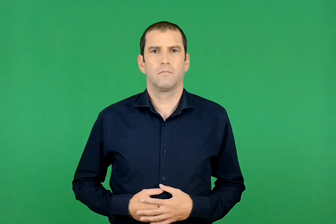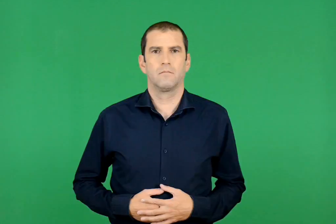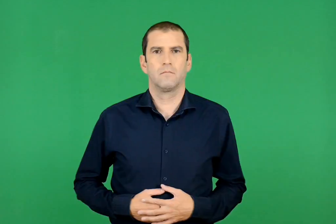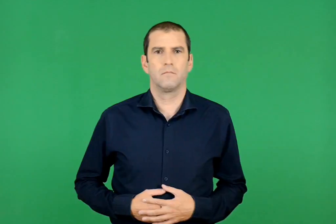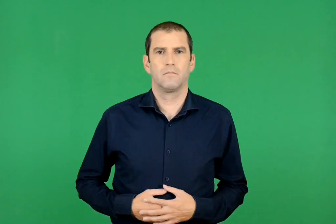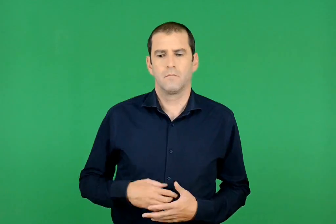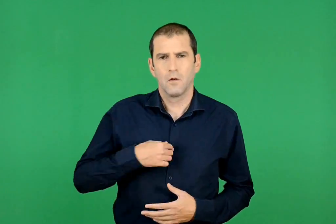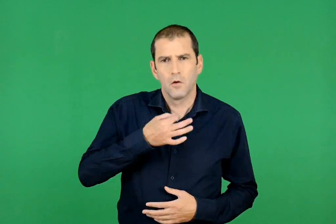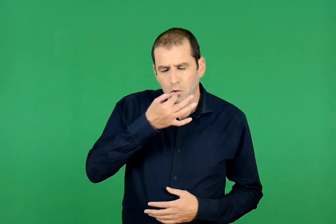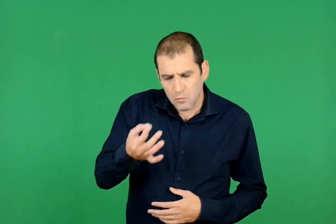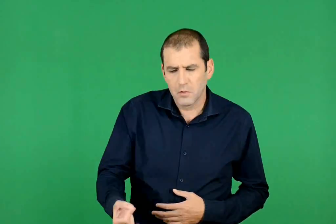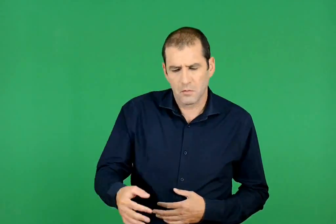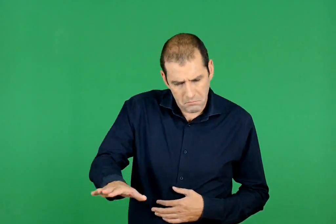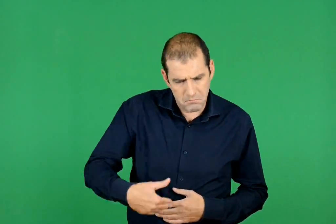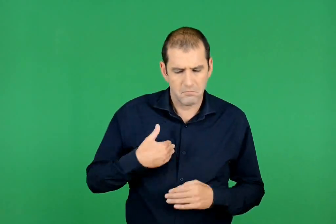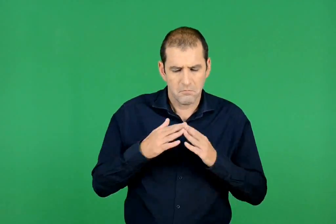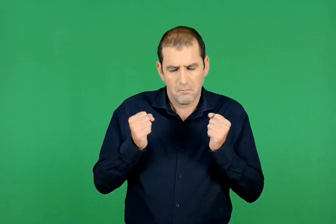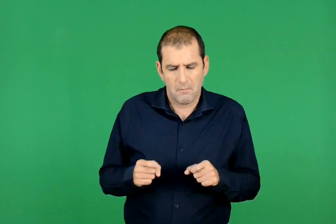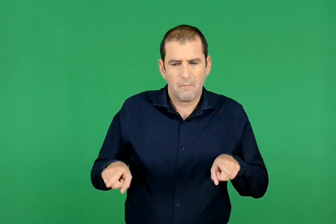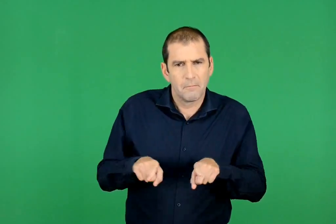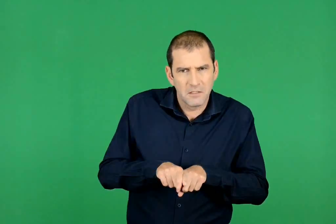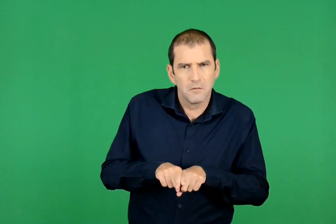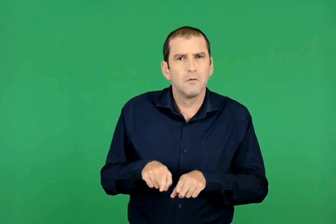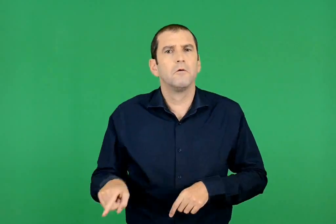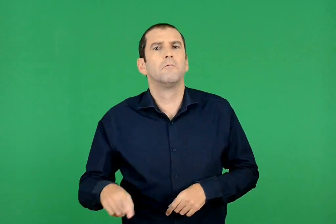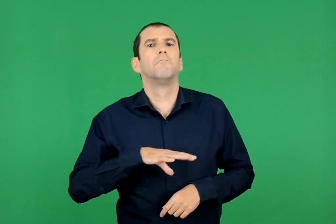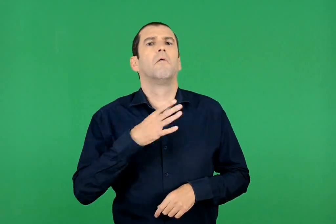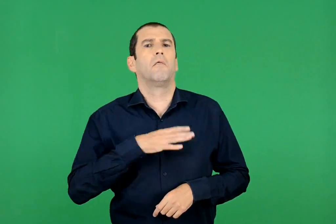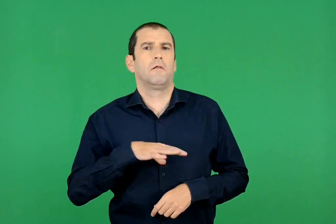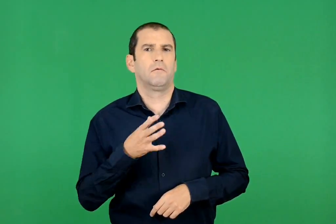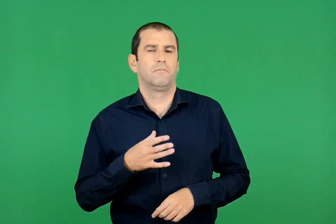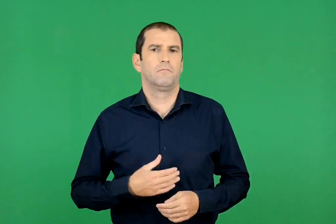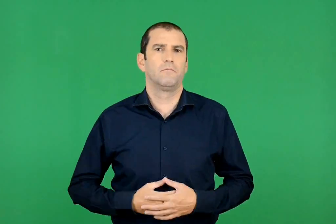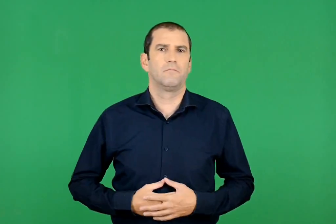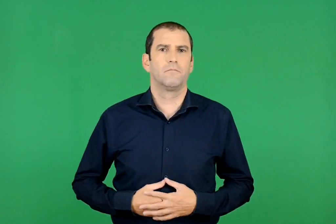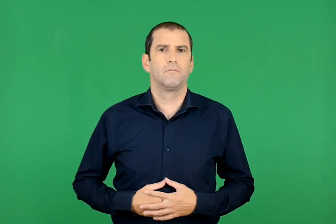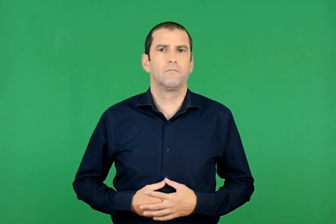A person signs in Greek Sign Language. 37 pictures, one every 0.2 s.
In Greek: του είπα να μείνει κοντά μας. δεν ήθελε
